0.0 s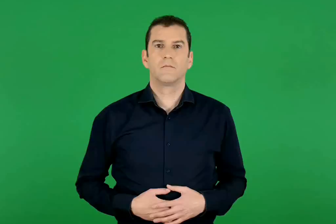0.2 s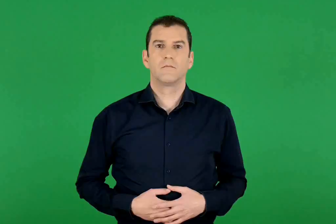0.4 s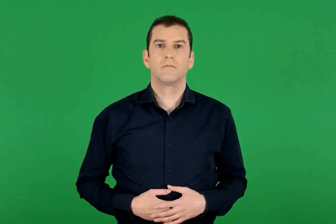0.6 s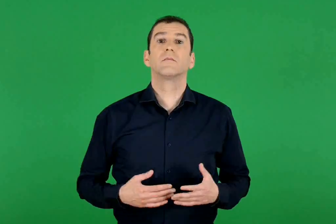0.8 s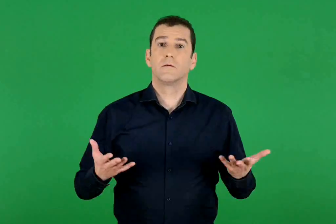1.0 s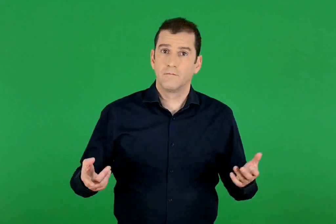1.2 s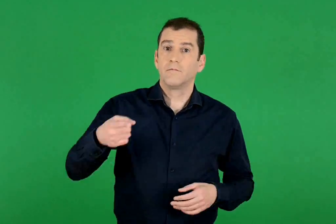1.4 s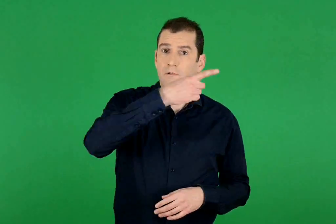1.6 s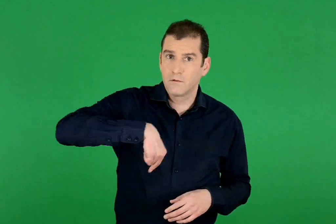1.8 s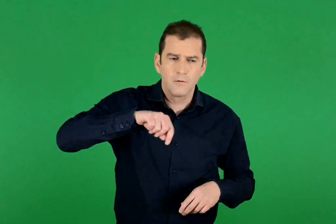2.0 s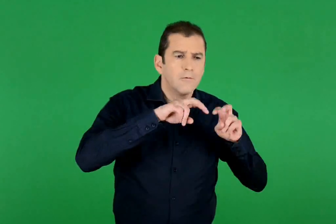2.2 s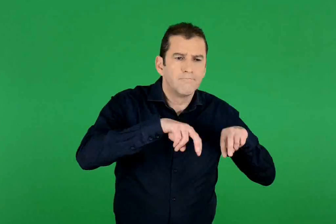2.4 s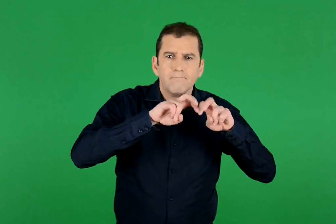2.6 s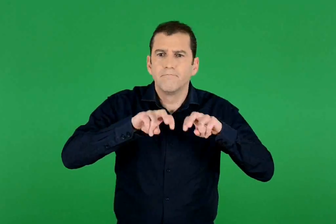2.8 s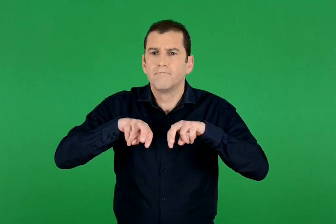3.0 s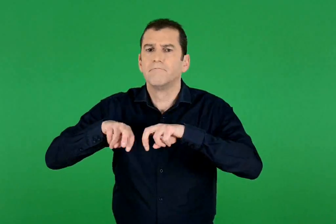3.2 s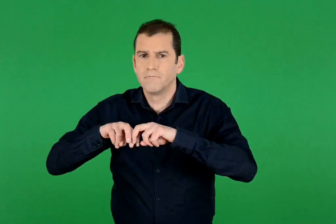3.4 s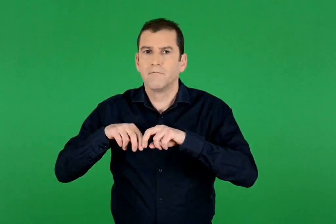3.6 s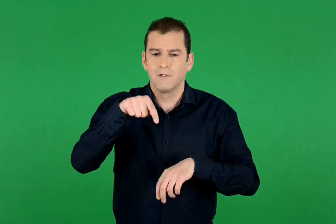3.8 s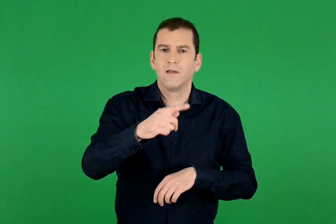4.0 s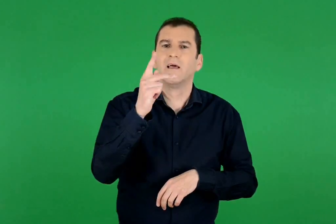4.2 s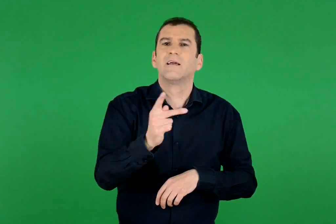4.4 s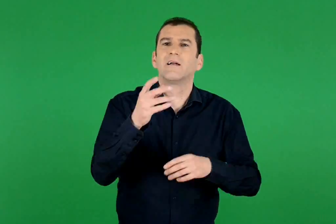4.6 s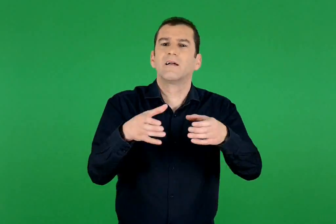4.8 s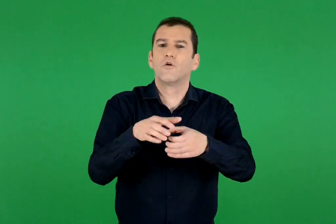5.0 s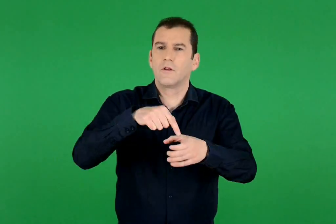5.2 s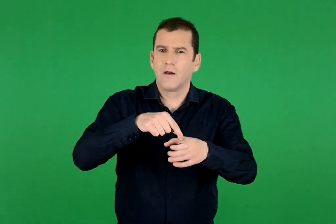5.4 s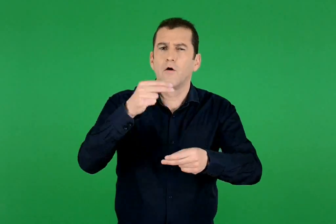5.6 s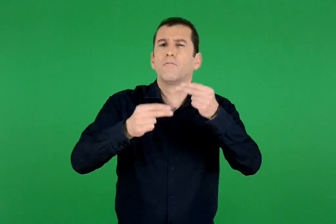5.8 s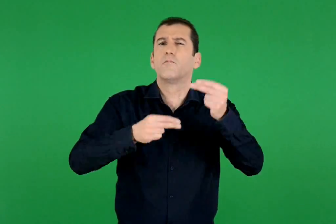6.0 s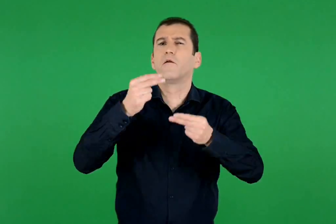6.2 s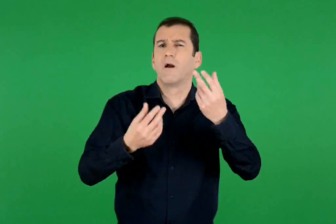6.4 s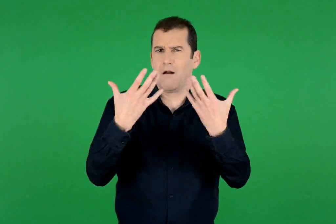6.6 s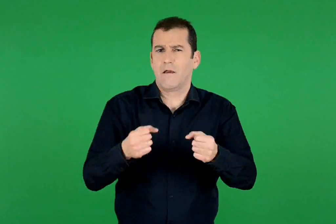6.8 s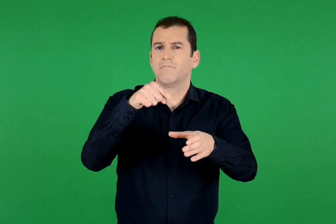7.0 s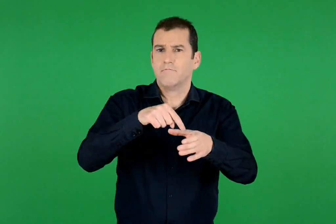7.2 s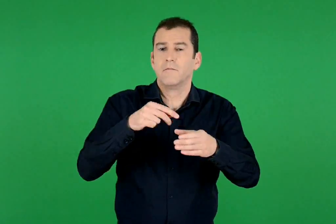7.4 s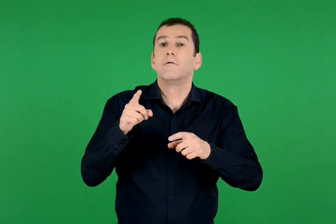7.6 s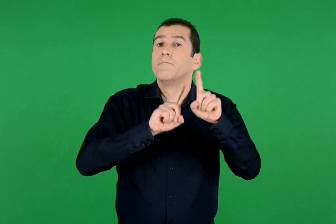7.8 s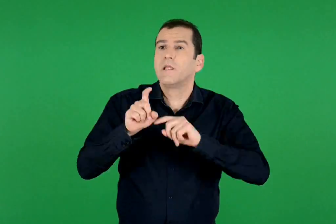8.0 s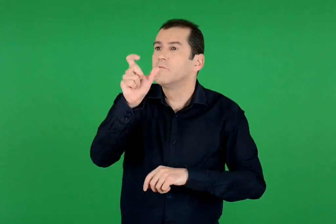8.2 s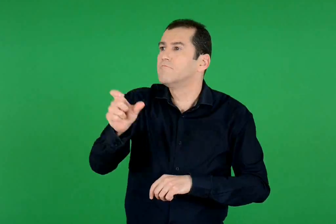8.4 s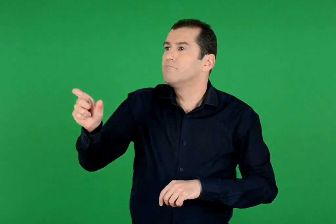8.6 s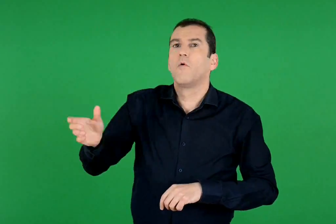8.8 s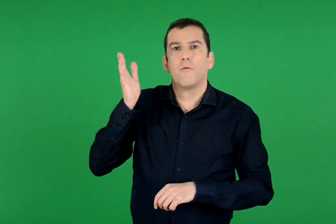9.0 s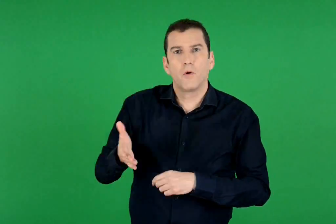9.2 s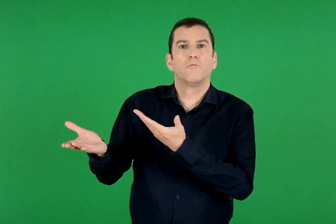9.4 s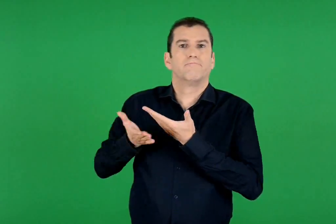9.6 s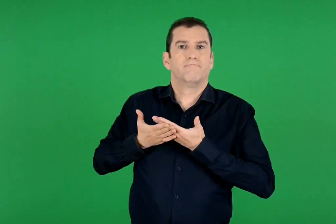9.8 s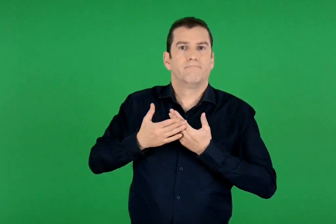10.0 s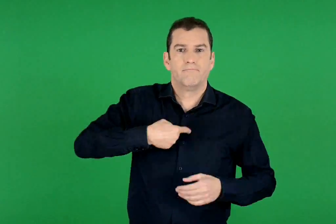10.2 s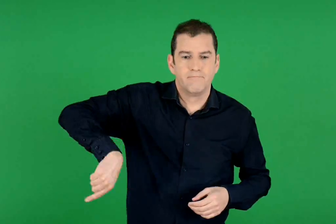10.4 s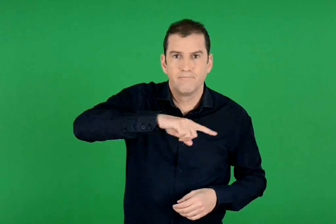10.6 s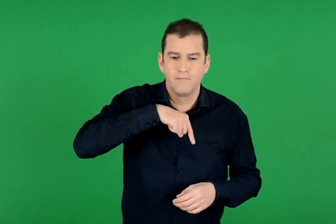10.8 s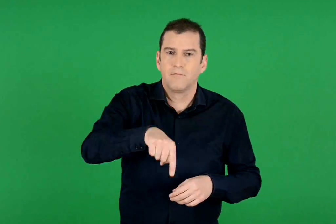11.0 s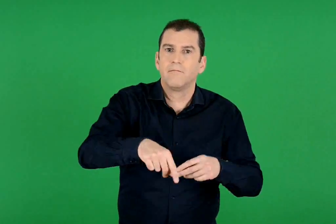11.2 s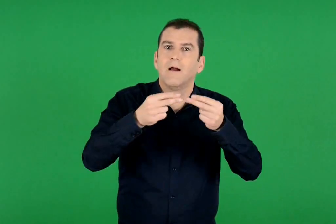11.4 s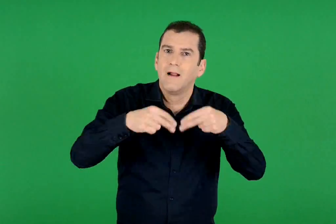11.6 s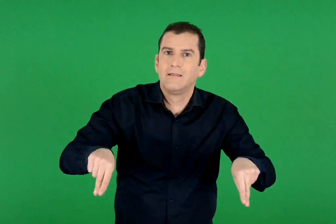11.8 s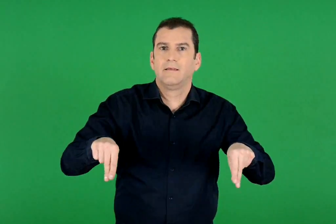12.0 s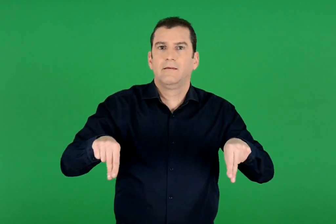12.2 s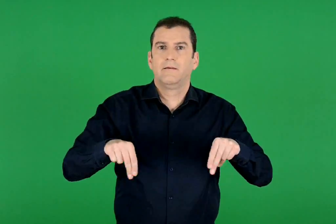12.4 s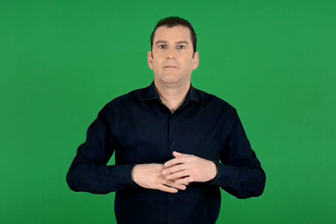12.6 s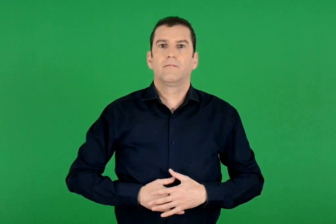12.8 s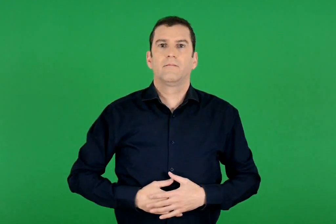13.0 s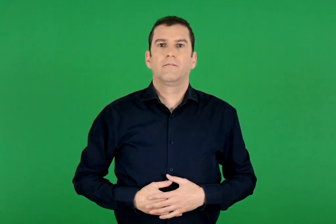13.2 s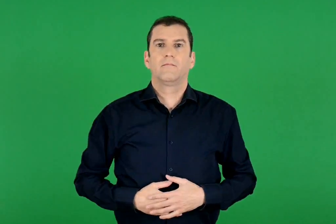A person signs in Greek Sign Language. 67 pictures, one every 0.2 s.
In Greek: άς ερευνήσουμε λοιπόν ποιοι μπορούν να μας βοηθήσουν να λύσουμε τα προβλήματα που μπορεί να υπάρχουν σε μια κοινότητα
